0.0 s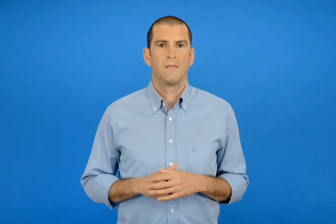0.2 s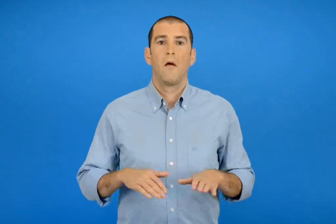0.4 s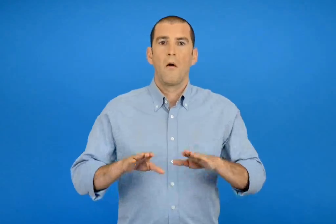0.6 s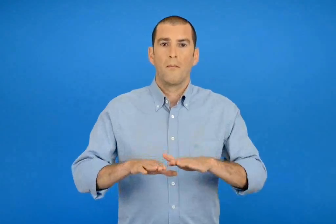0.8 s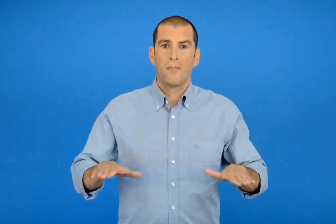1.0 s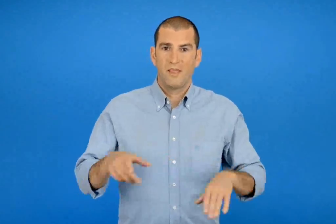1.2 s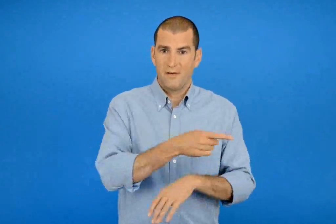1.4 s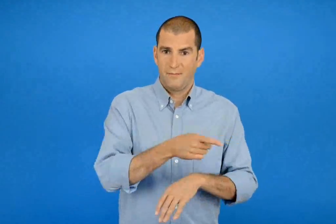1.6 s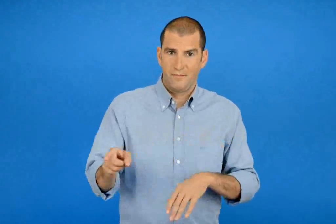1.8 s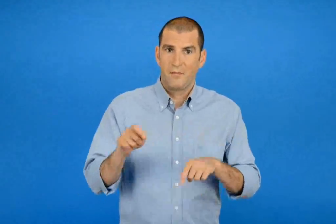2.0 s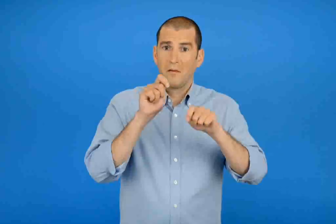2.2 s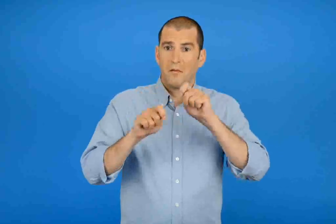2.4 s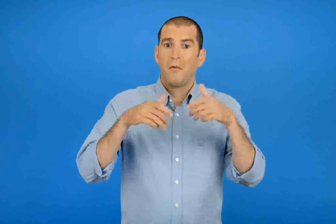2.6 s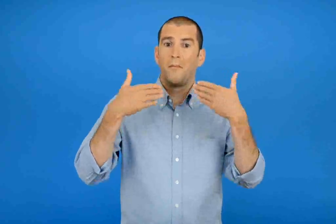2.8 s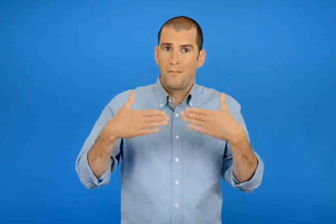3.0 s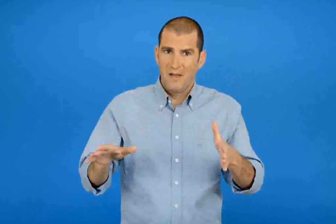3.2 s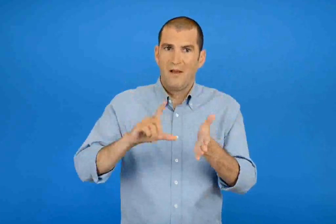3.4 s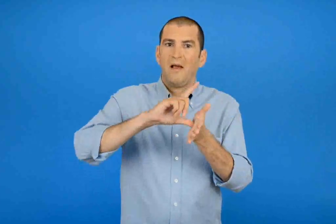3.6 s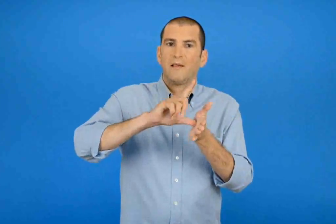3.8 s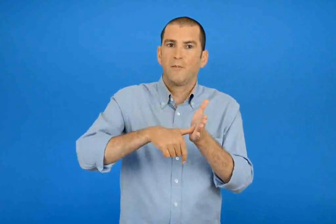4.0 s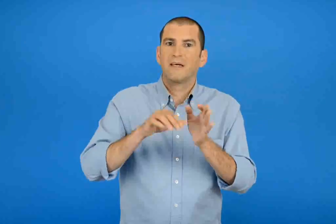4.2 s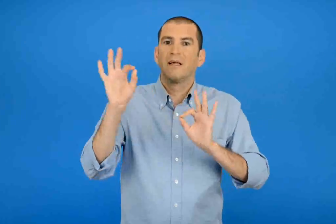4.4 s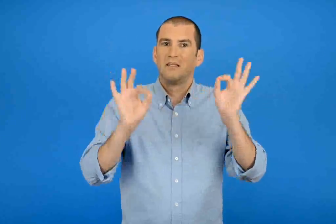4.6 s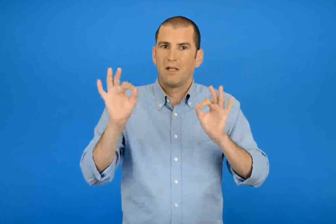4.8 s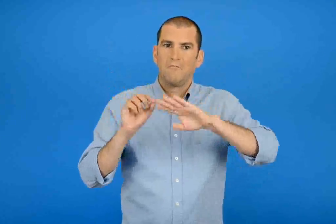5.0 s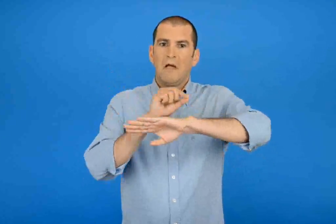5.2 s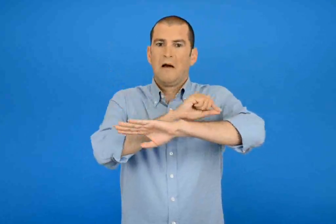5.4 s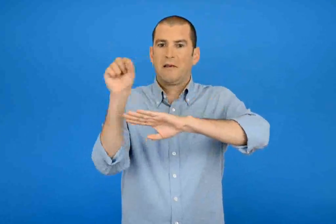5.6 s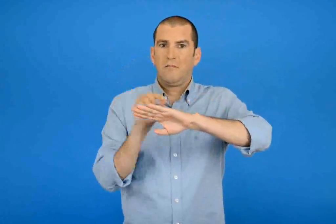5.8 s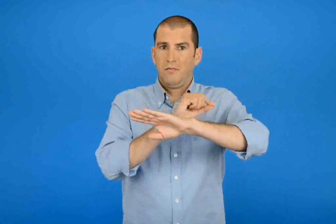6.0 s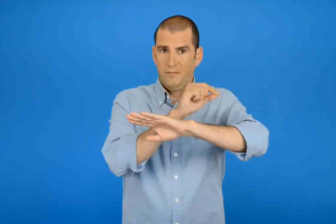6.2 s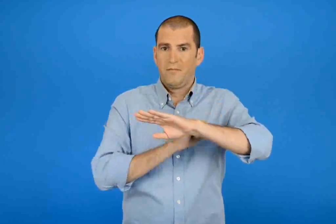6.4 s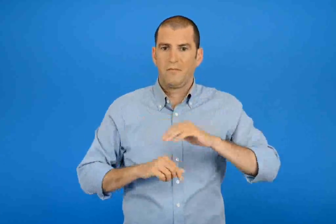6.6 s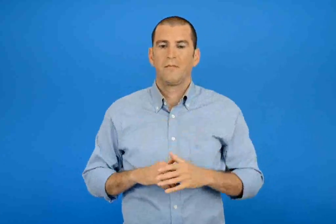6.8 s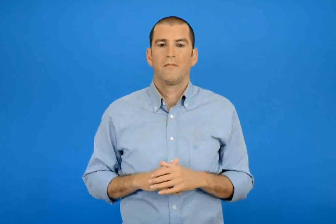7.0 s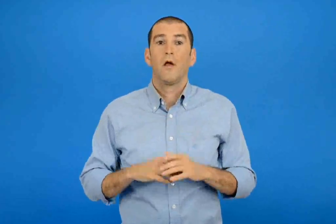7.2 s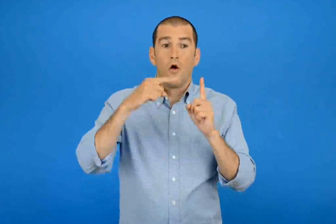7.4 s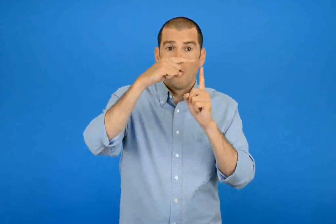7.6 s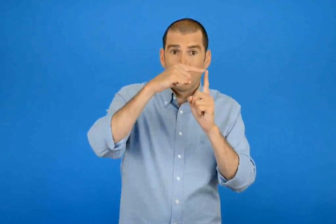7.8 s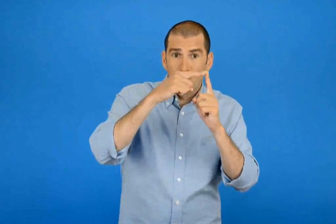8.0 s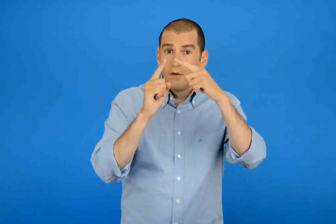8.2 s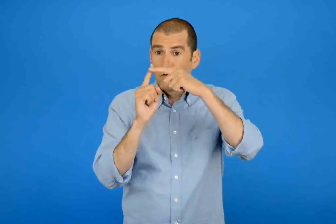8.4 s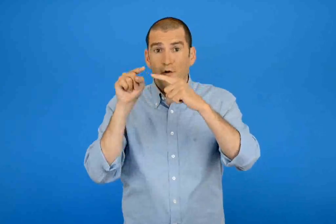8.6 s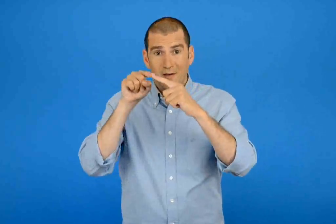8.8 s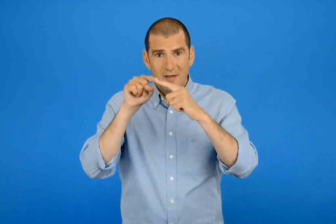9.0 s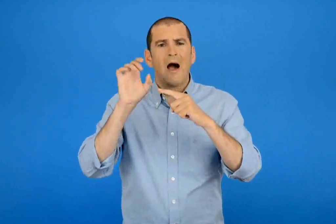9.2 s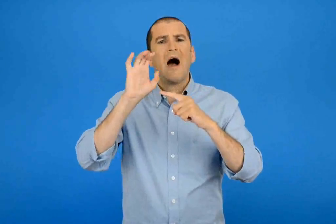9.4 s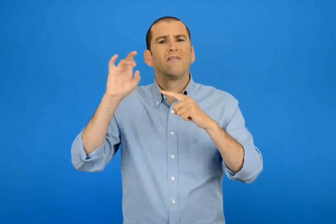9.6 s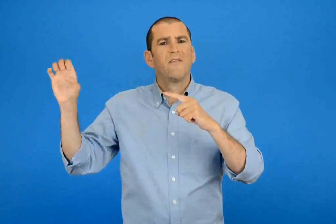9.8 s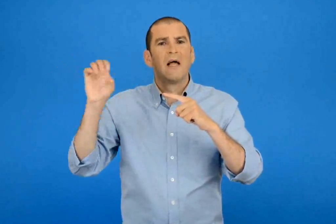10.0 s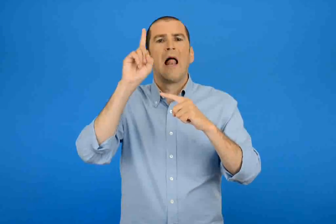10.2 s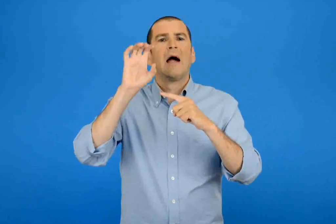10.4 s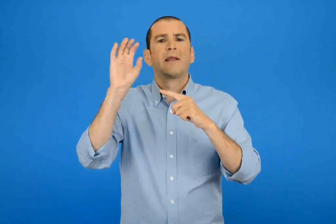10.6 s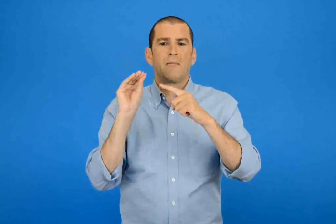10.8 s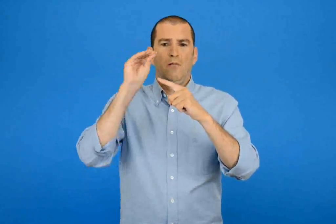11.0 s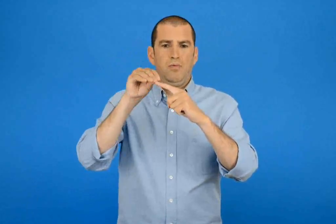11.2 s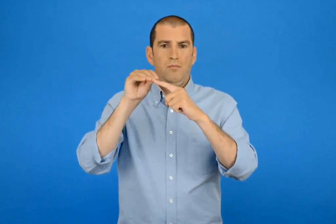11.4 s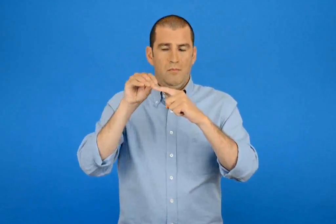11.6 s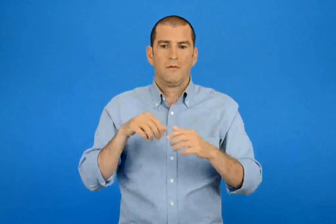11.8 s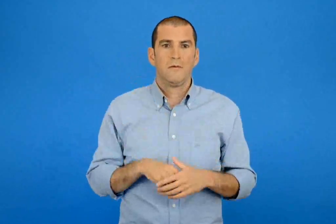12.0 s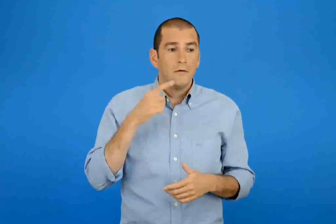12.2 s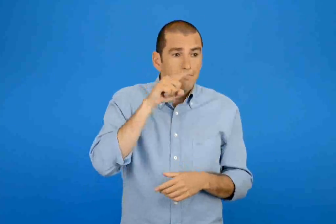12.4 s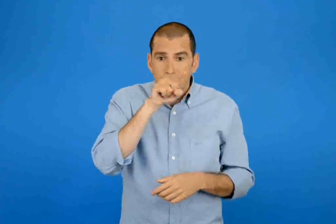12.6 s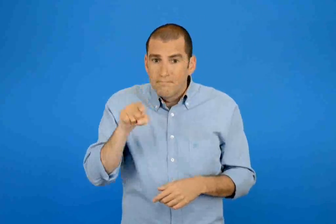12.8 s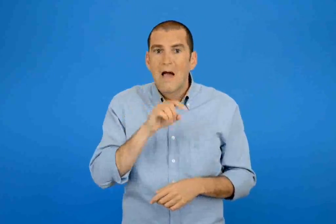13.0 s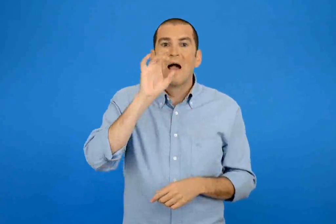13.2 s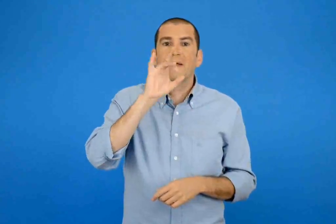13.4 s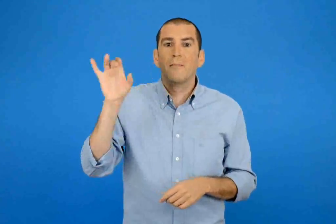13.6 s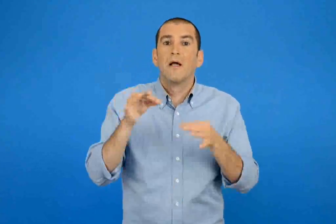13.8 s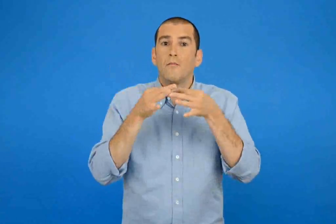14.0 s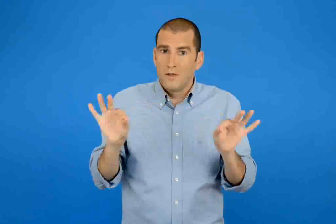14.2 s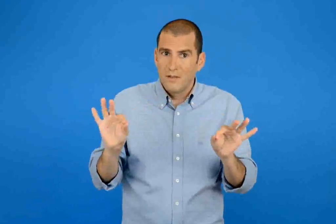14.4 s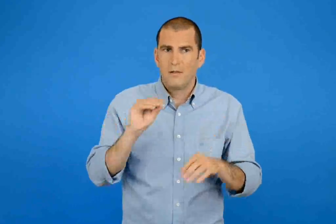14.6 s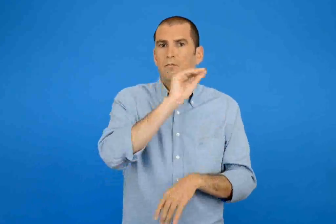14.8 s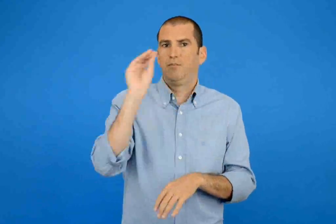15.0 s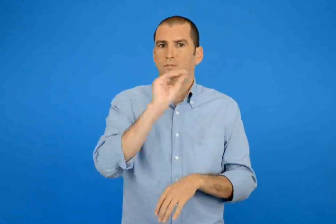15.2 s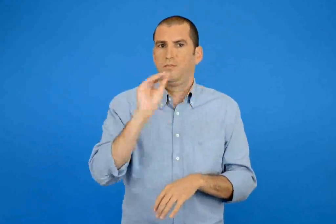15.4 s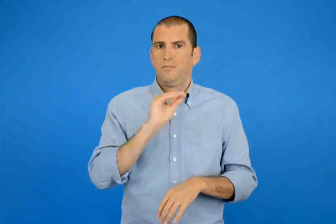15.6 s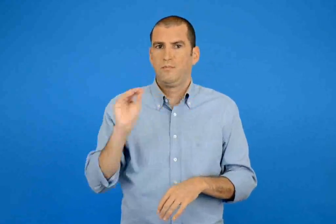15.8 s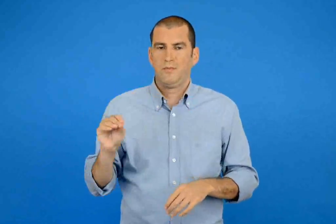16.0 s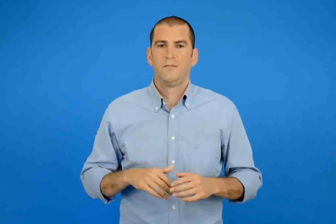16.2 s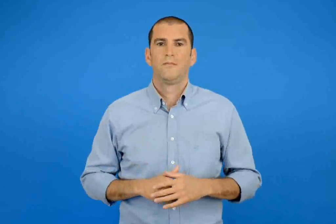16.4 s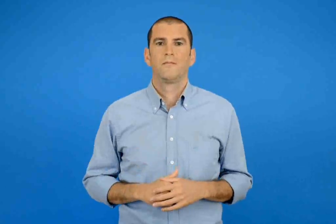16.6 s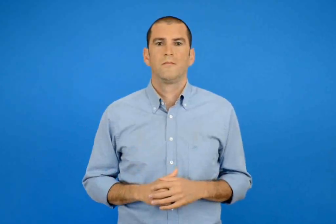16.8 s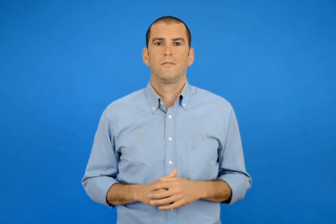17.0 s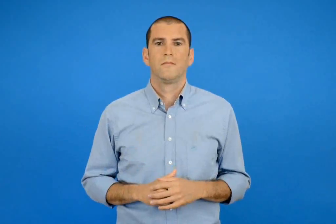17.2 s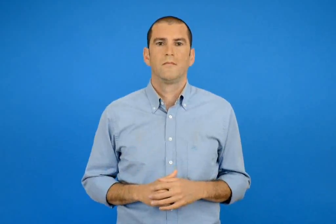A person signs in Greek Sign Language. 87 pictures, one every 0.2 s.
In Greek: τα παιδιά έφτιαξαν με τον χάρακα γεωμετρικά σχήματα σε κάθε κορυφή έβαλαν και από ένα γράμμα της αλφαβήτας συμπληρώνω τα γράμματα που λείπουν
